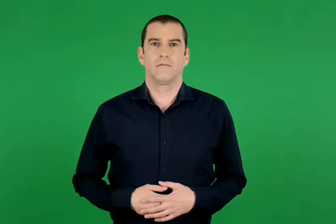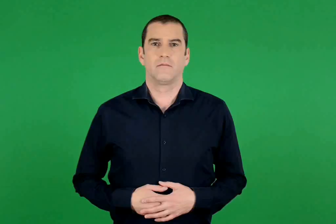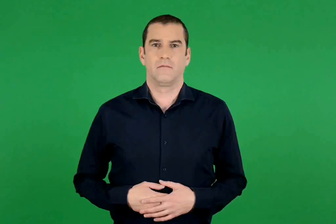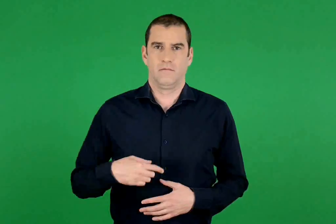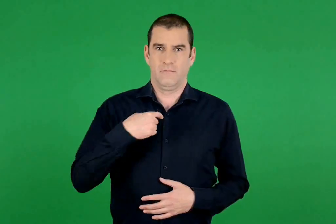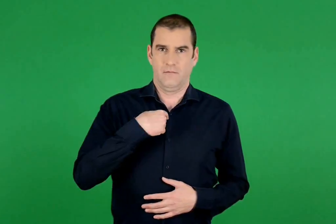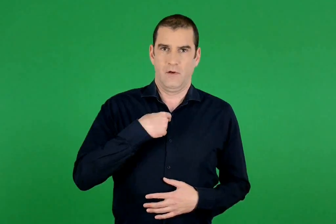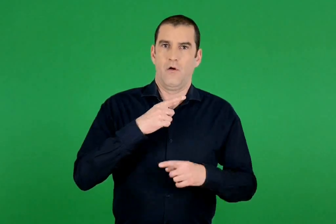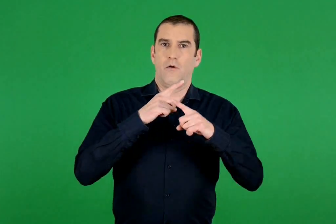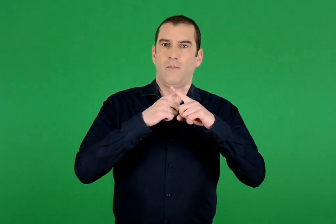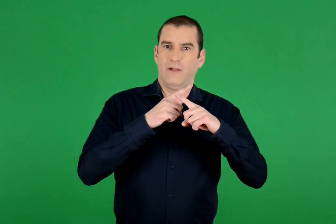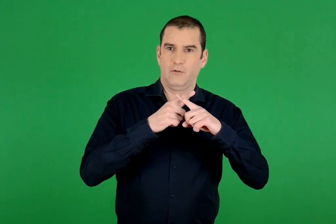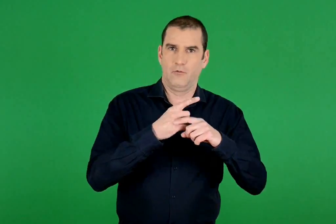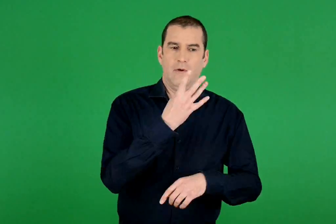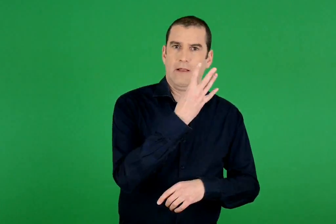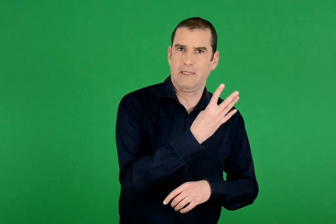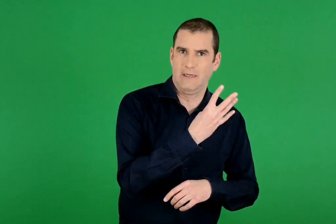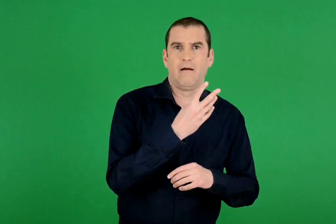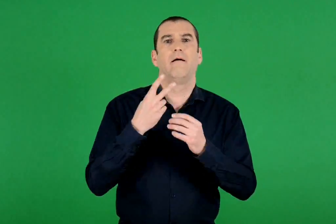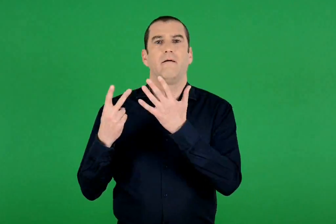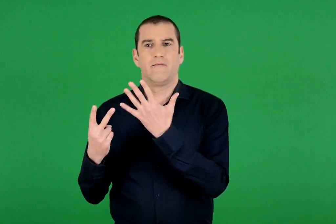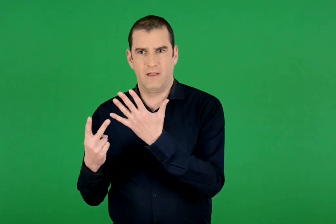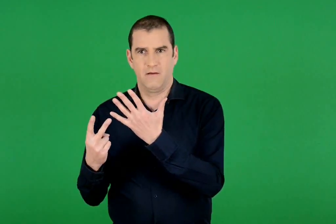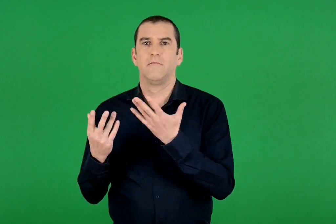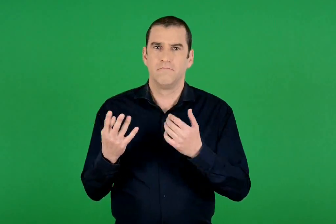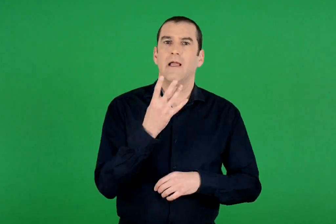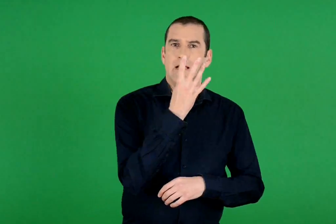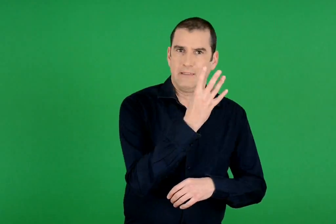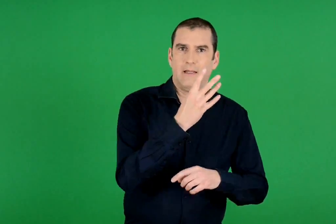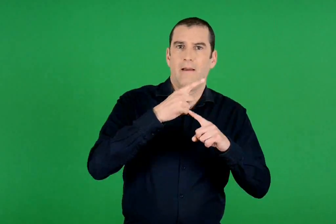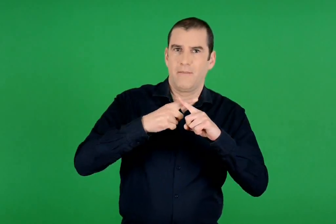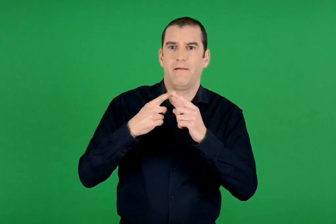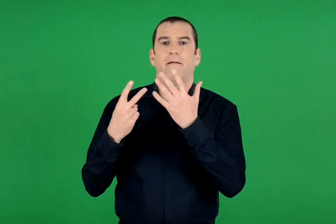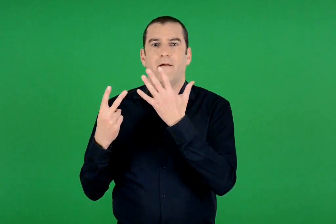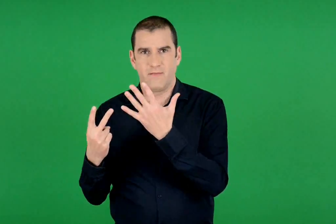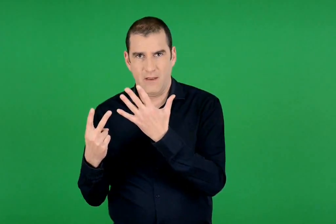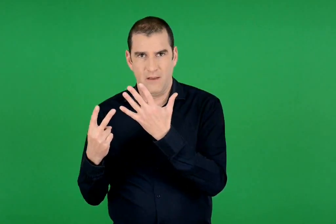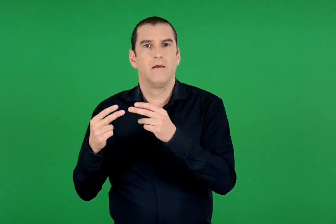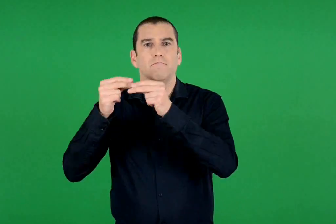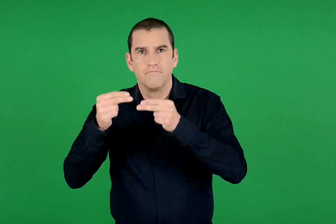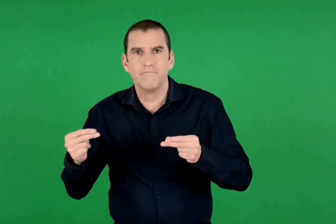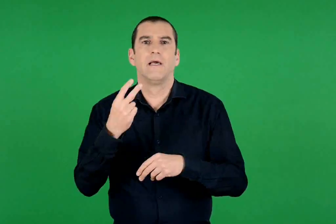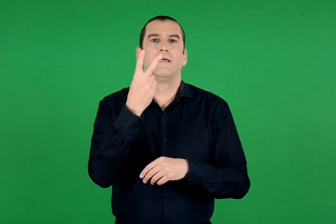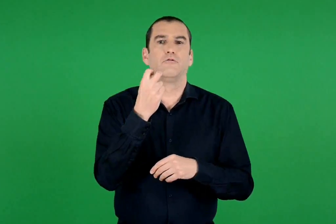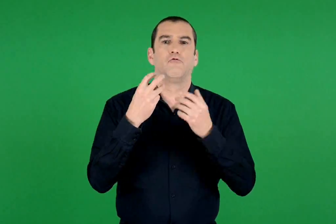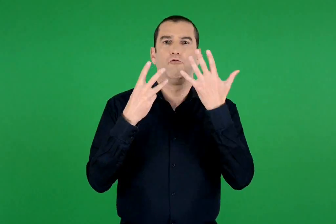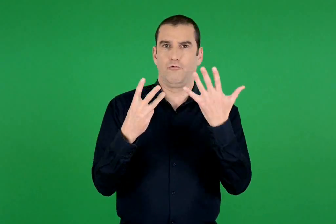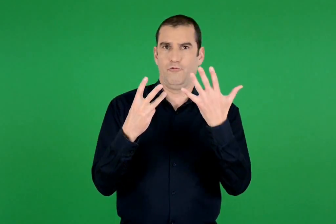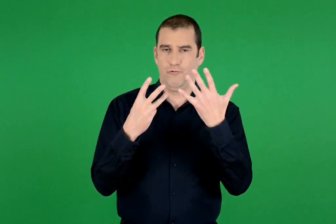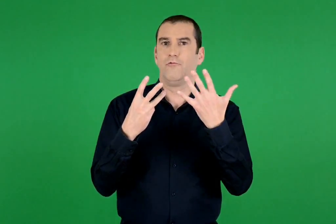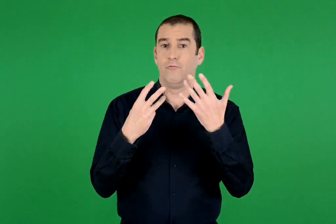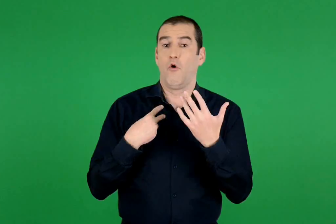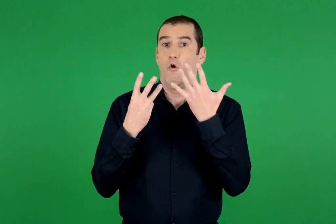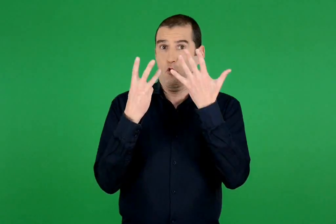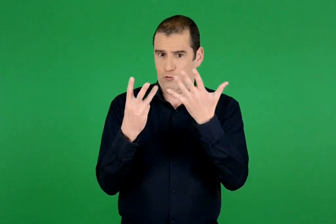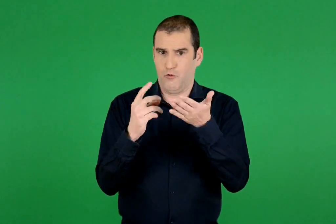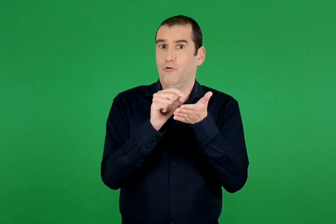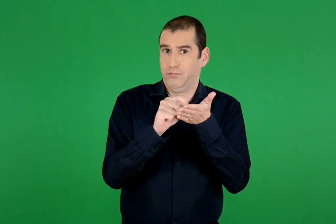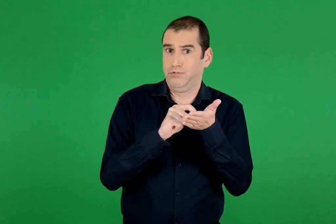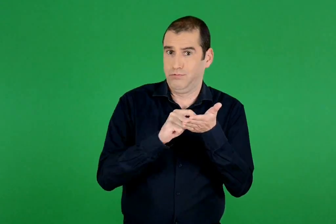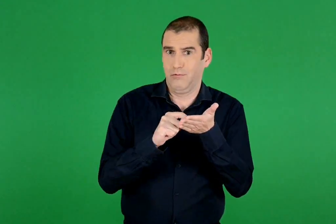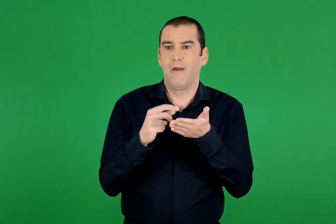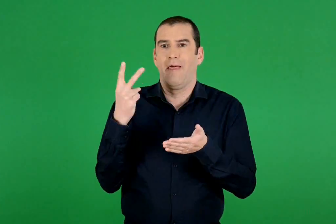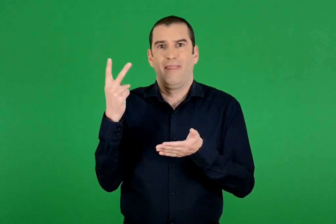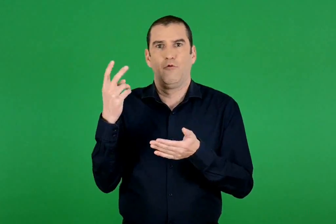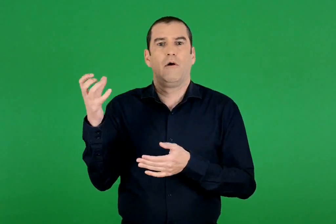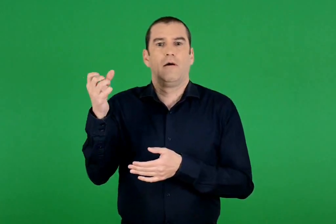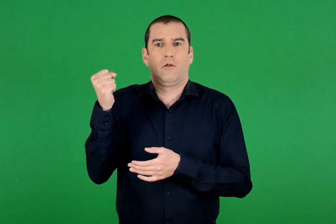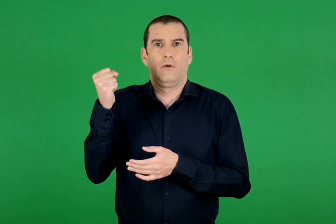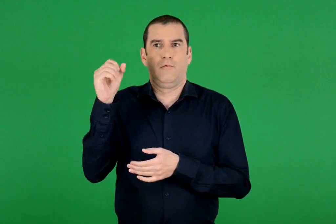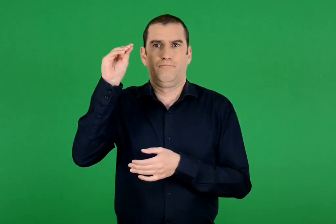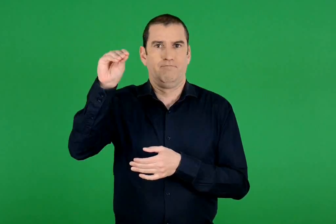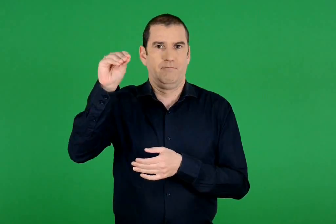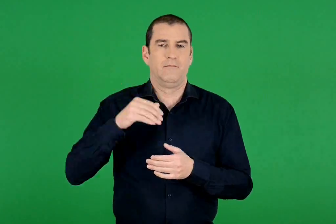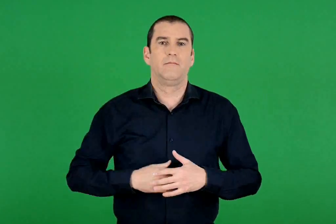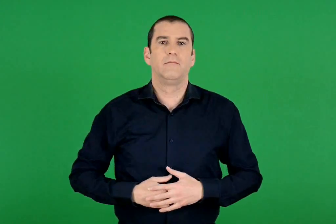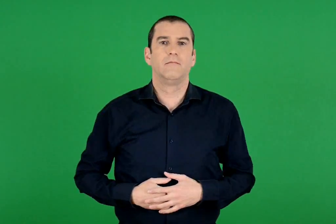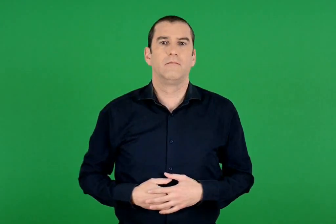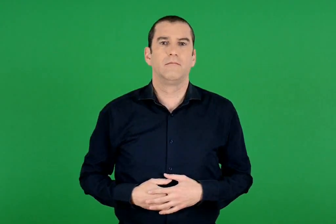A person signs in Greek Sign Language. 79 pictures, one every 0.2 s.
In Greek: πολλαπλασιάζω το 4 επί το 7 4 x 7 = 28. γράφω το 8 και έχω 2 κρατούμενα
